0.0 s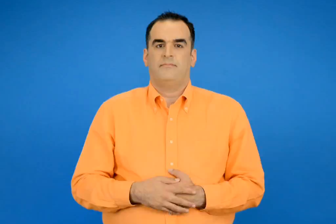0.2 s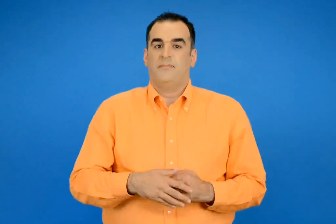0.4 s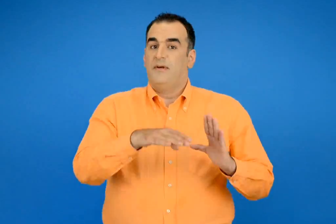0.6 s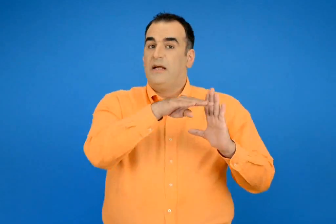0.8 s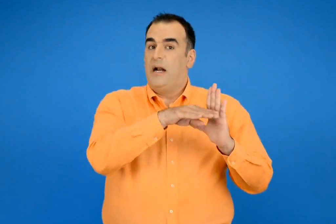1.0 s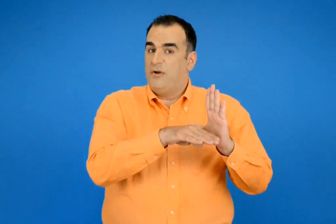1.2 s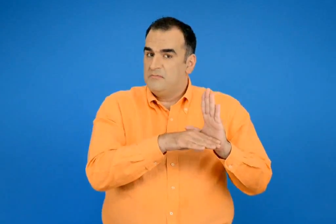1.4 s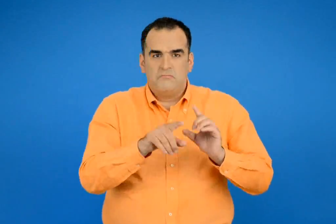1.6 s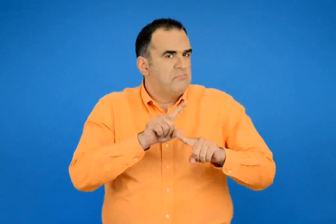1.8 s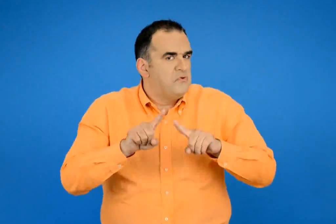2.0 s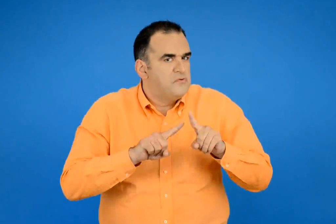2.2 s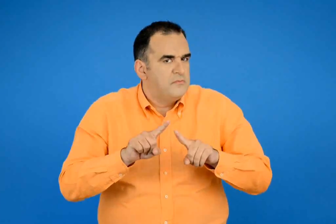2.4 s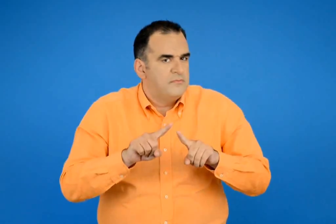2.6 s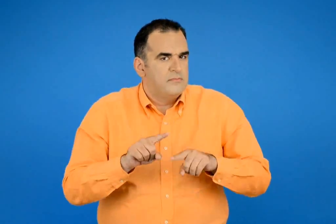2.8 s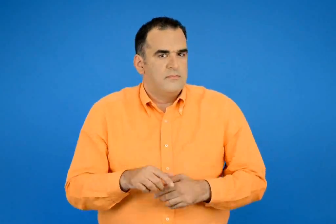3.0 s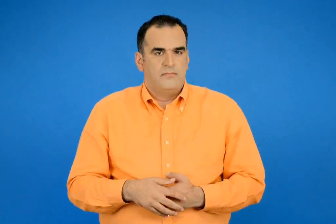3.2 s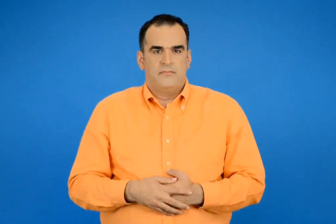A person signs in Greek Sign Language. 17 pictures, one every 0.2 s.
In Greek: ποιός είναι ο κανόνας ;
